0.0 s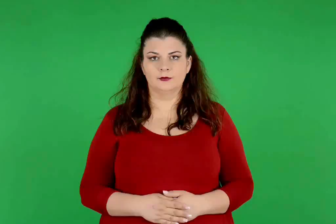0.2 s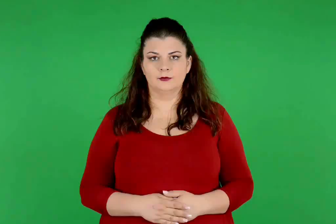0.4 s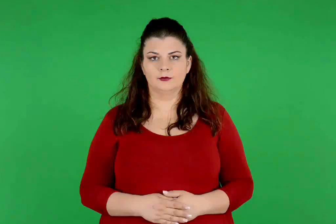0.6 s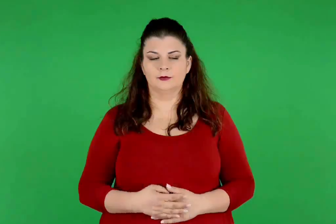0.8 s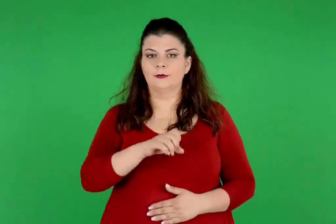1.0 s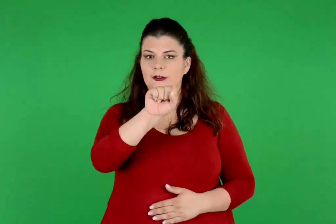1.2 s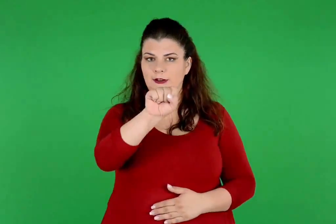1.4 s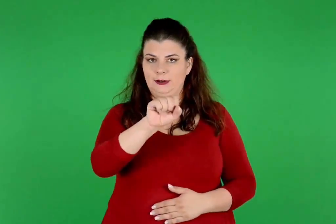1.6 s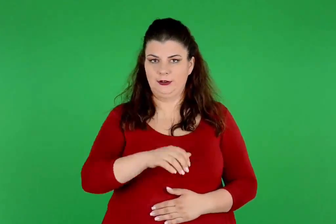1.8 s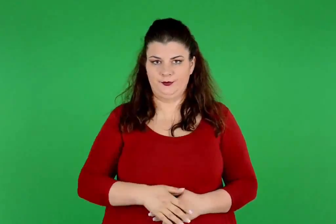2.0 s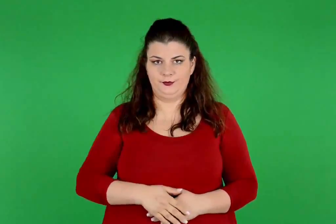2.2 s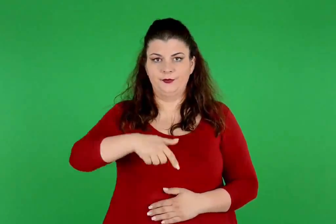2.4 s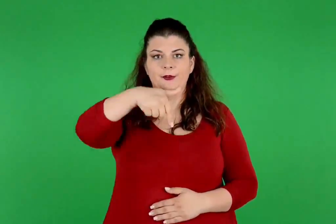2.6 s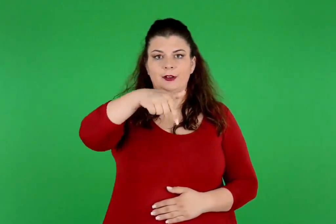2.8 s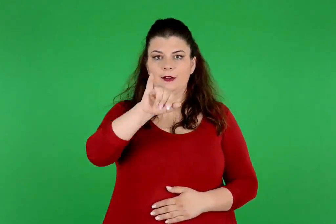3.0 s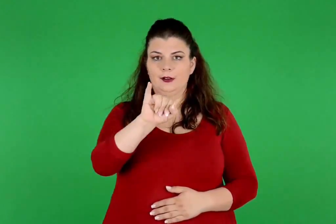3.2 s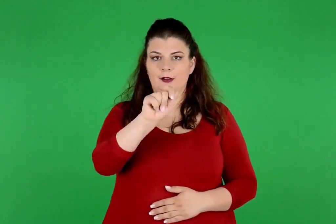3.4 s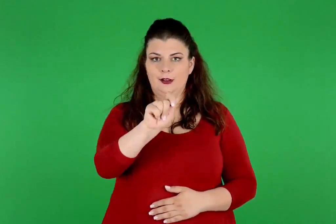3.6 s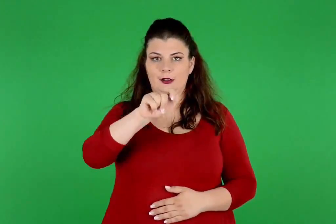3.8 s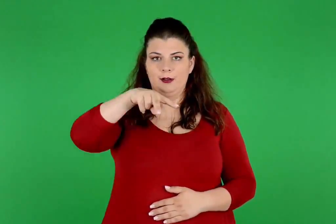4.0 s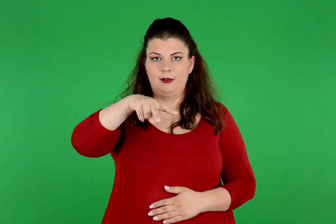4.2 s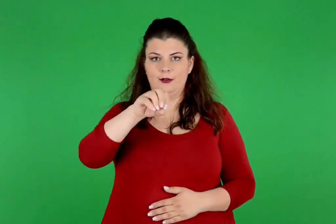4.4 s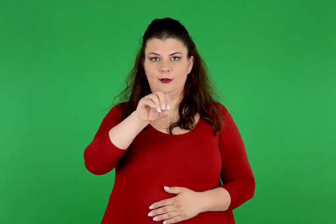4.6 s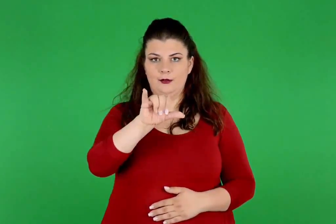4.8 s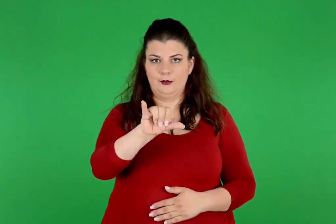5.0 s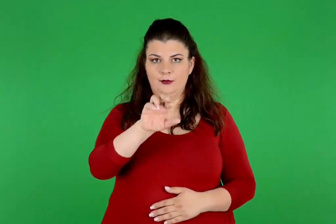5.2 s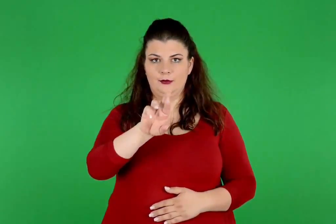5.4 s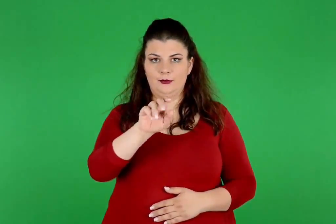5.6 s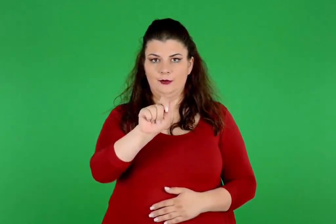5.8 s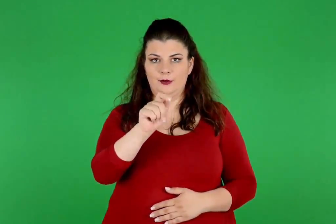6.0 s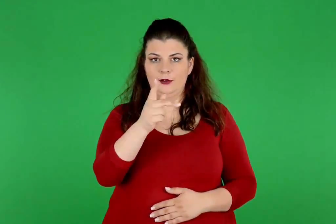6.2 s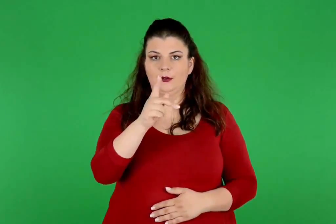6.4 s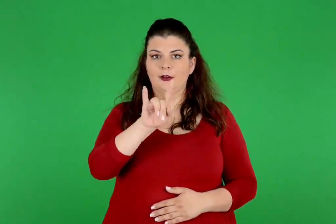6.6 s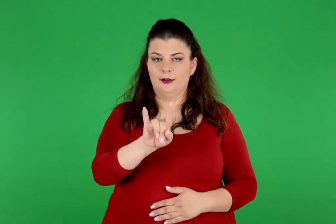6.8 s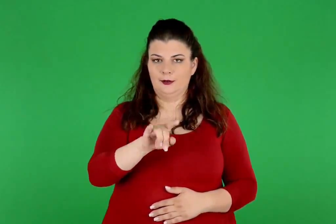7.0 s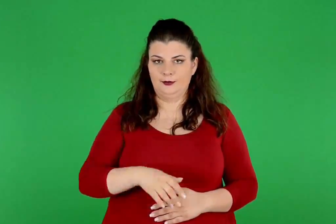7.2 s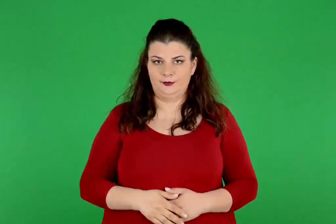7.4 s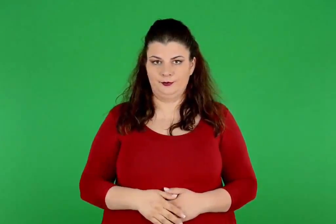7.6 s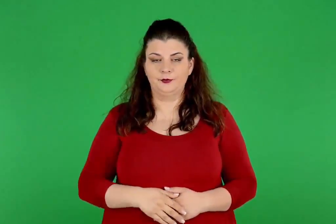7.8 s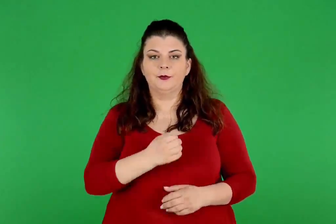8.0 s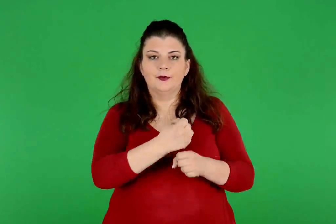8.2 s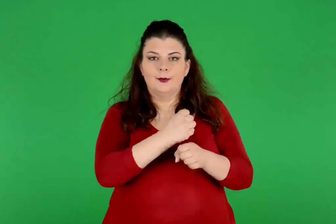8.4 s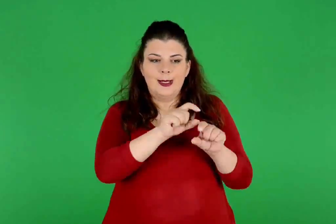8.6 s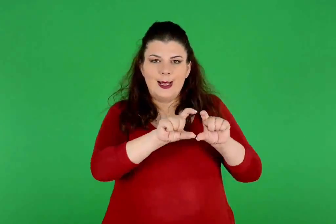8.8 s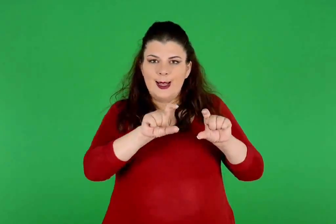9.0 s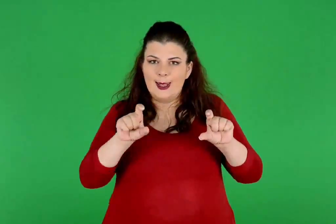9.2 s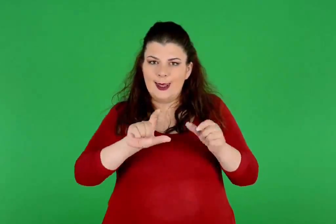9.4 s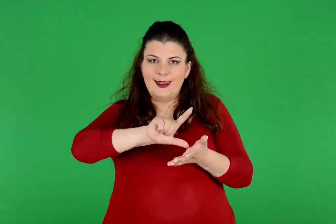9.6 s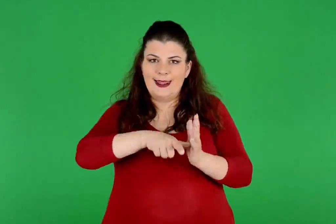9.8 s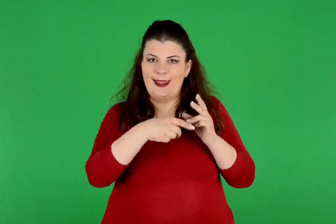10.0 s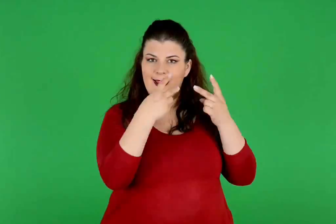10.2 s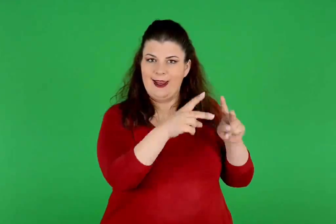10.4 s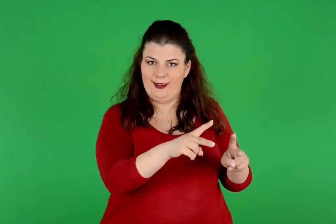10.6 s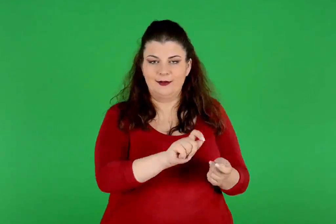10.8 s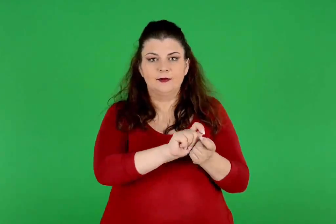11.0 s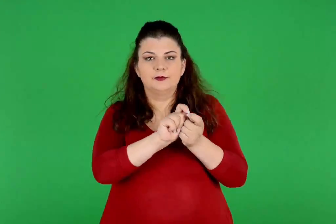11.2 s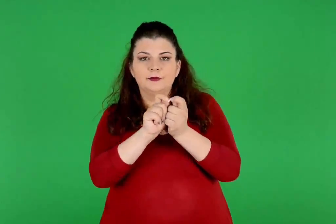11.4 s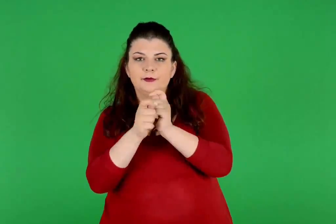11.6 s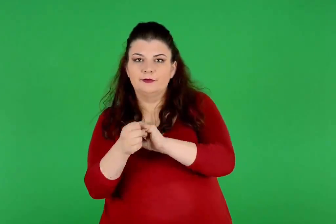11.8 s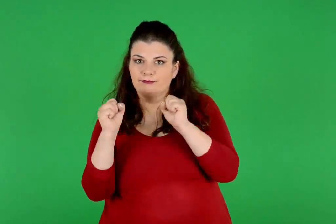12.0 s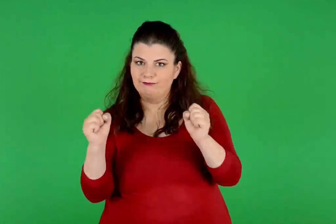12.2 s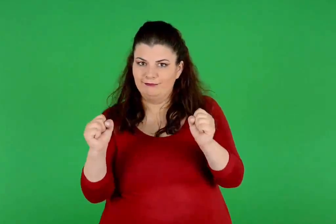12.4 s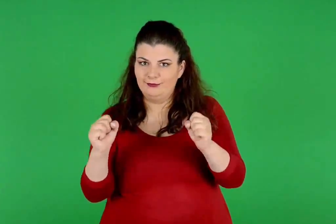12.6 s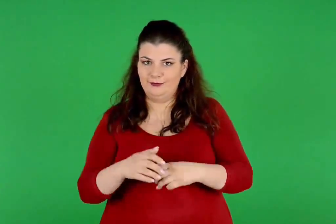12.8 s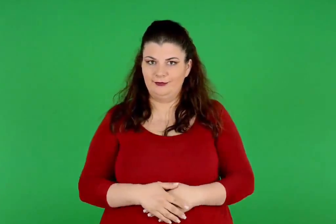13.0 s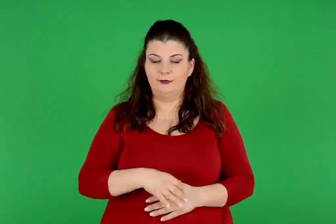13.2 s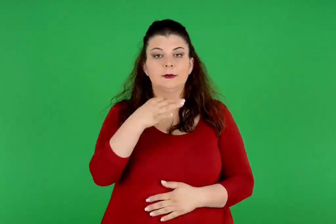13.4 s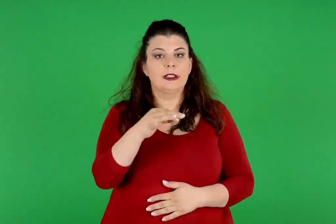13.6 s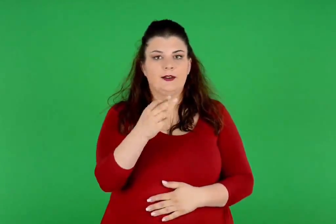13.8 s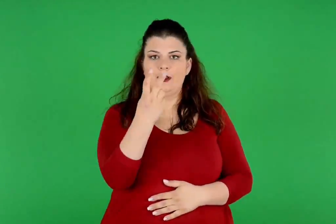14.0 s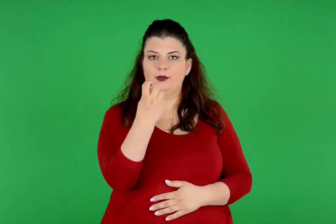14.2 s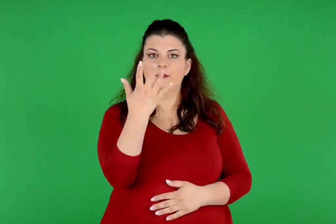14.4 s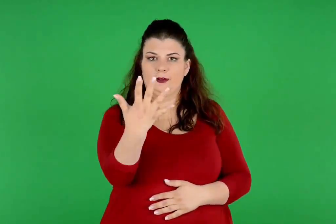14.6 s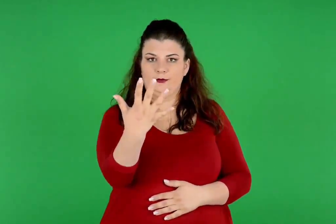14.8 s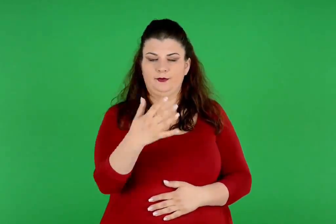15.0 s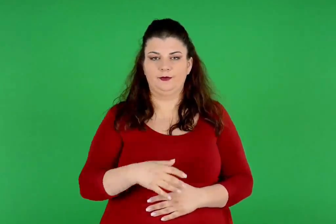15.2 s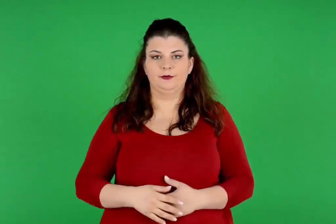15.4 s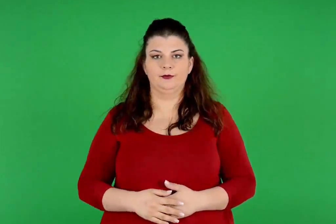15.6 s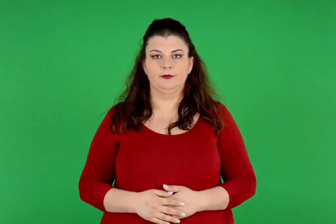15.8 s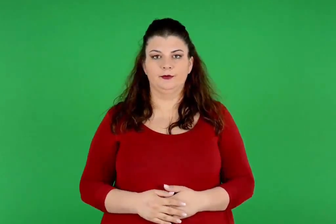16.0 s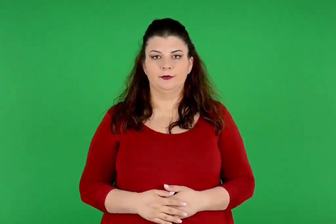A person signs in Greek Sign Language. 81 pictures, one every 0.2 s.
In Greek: ς. γιαλουράκη , τα κυκλαδικά ειδώλια ζωντανεύουν , σελ. 25
